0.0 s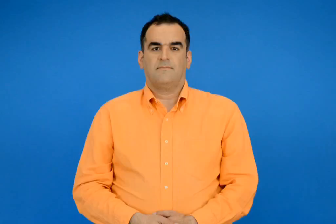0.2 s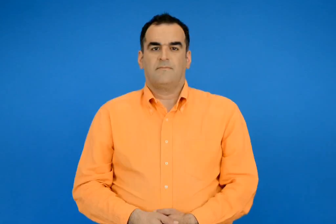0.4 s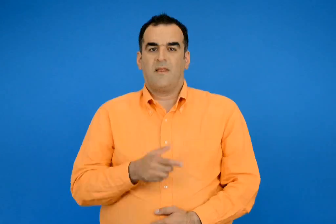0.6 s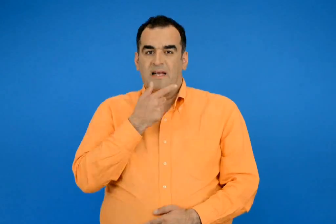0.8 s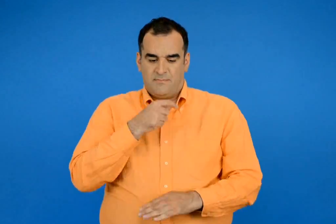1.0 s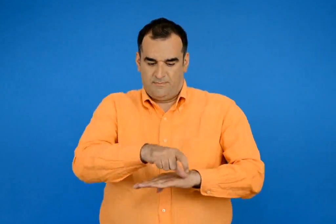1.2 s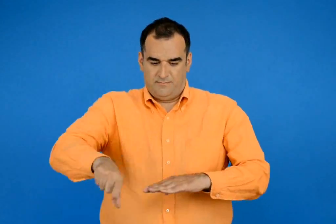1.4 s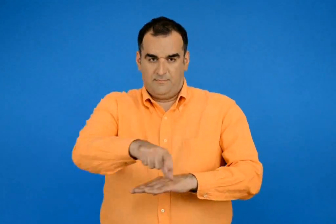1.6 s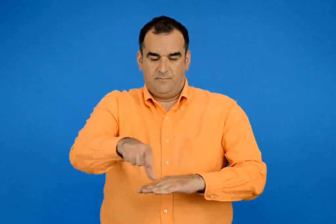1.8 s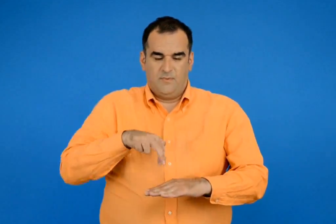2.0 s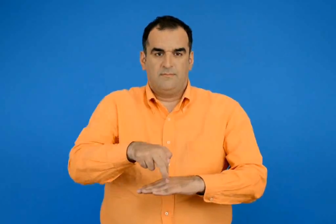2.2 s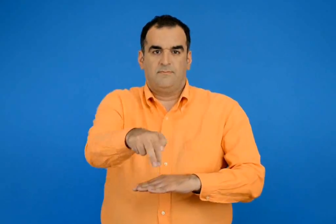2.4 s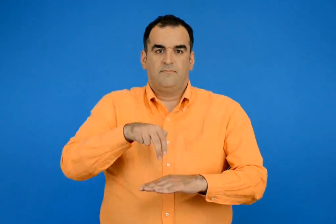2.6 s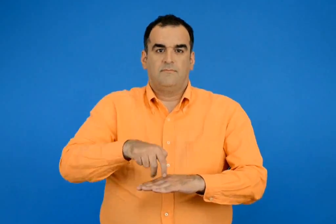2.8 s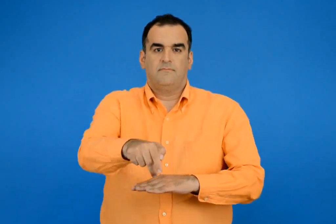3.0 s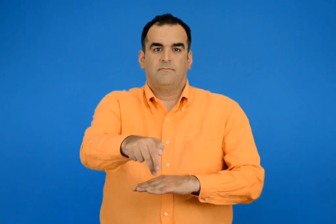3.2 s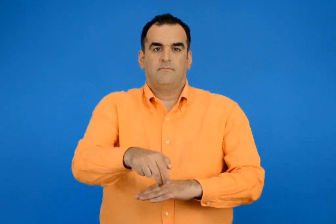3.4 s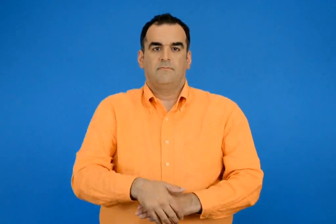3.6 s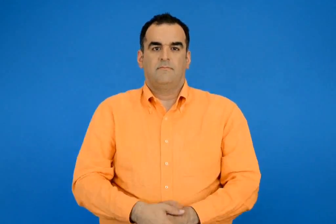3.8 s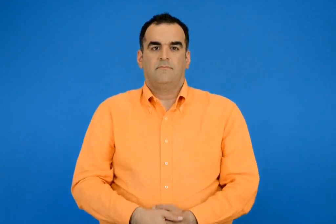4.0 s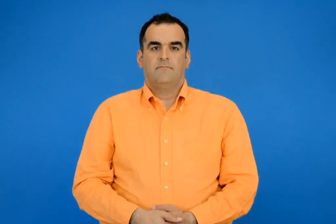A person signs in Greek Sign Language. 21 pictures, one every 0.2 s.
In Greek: διάβαση πεζών
